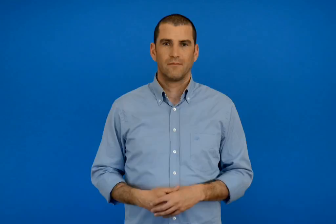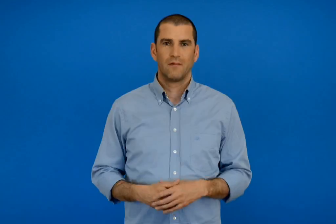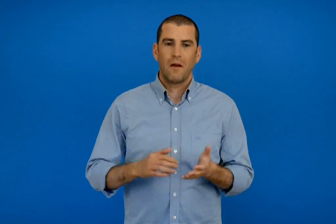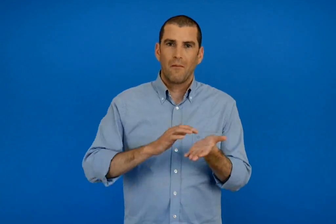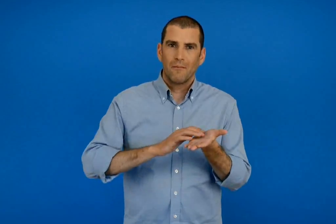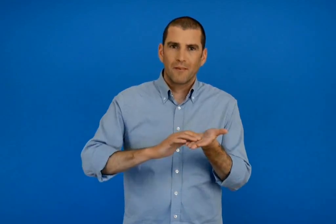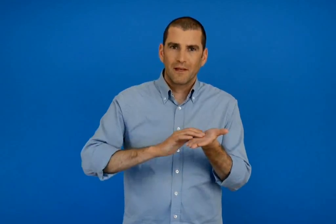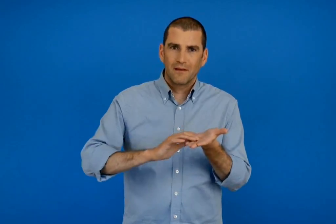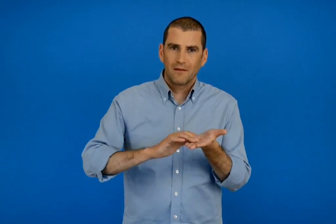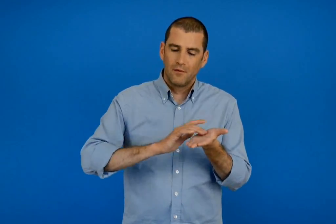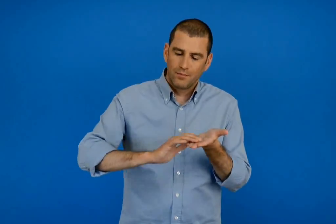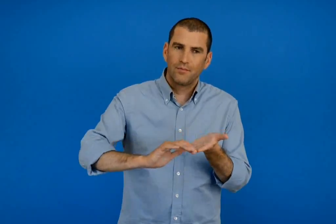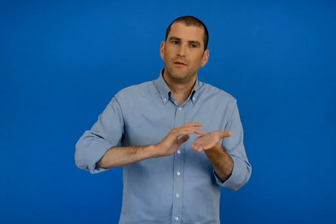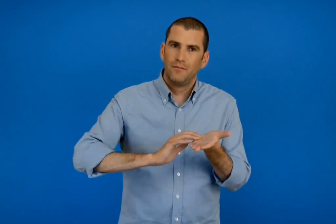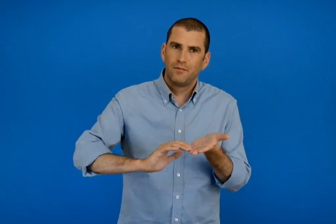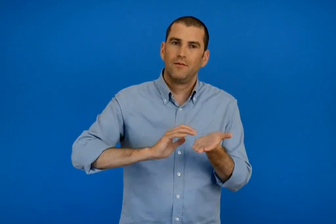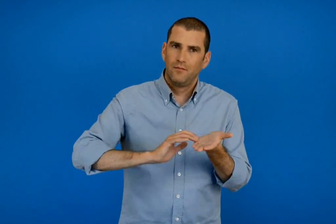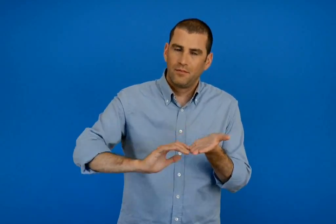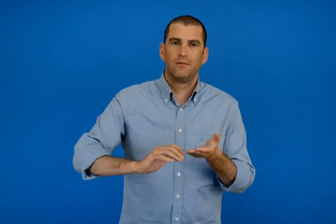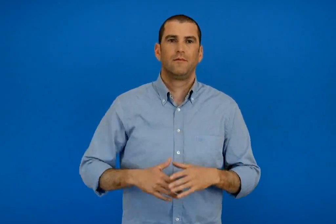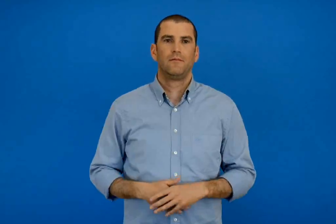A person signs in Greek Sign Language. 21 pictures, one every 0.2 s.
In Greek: διαβάζοντας με μπραιγ
